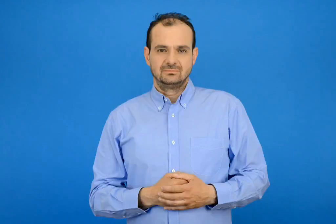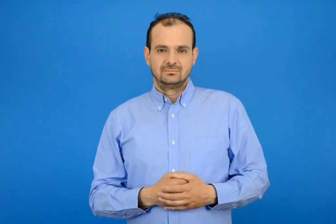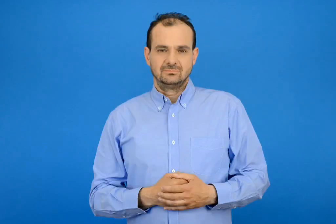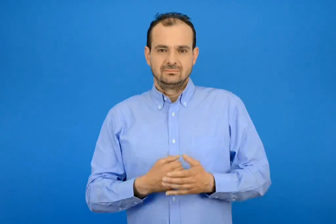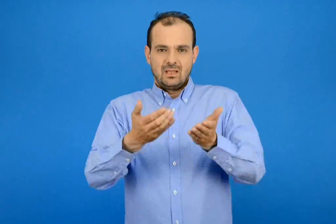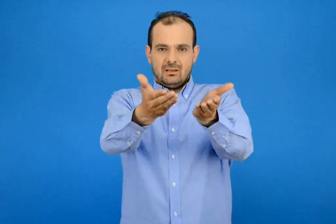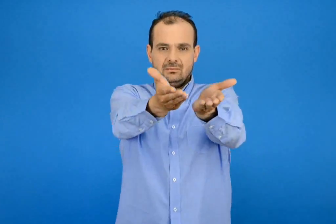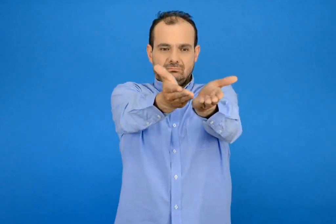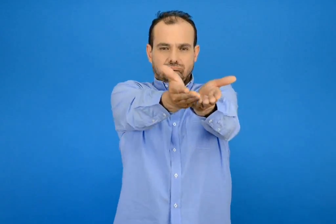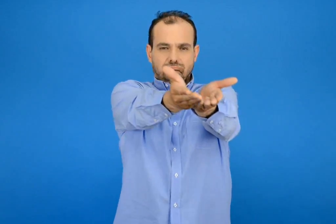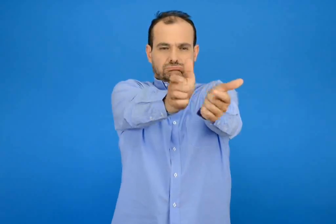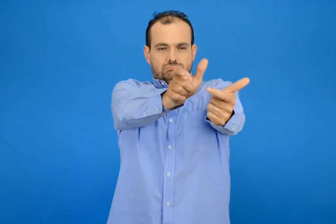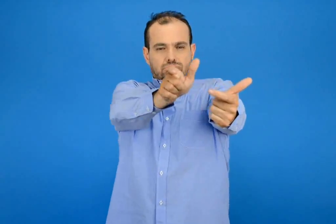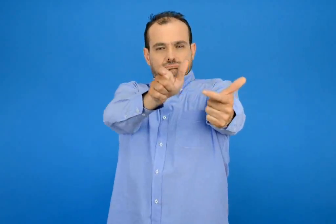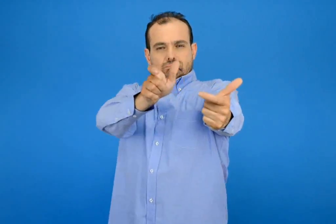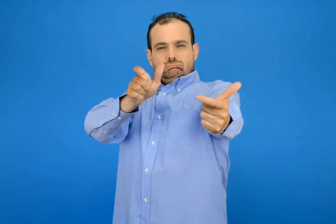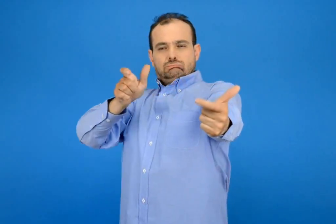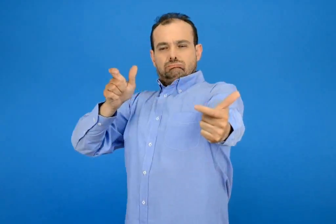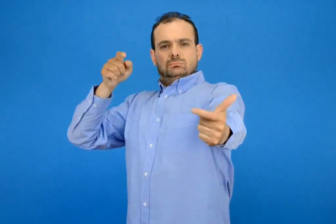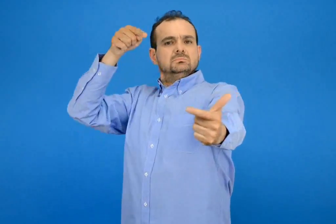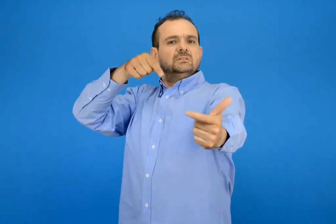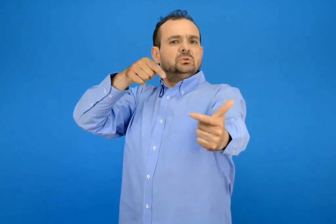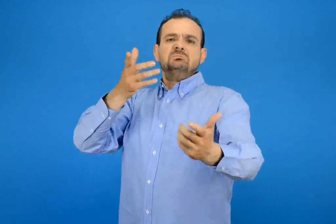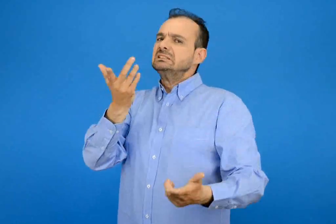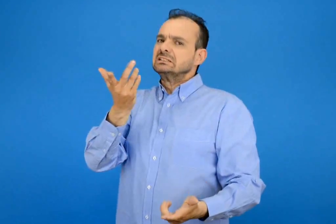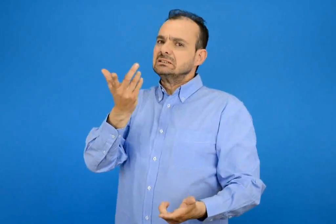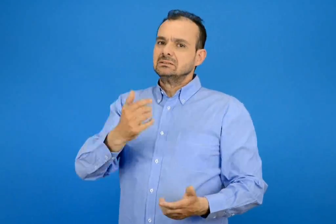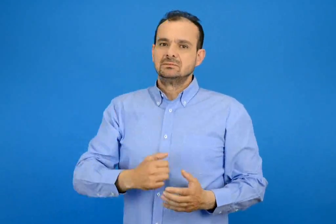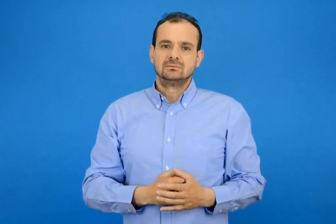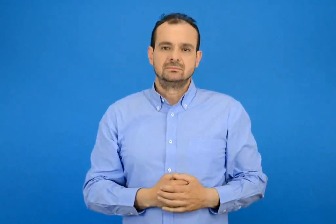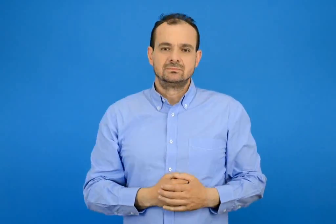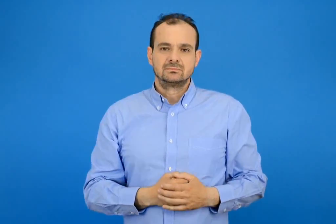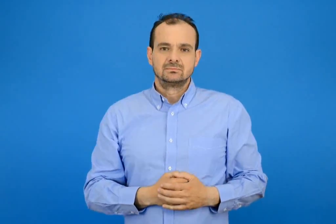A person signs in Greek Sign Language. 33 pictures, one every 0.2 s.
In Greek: τι είναι το υπερωκεάνιο ;
